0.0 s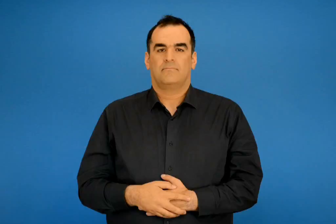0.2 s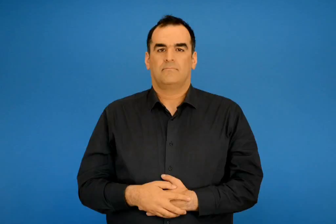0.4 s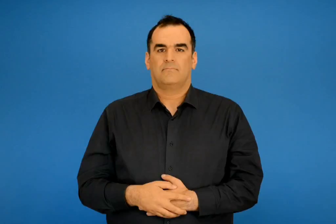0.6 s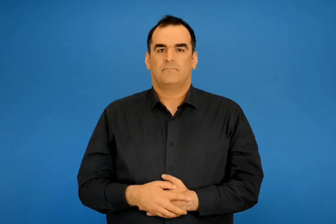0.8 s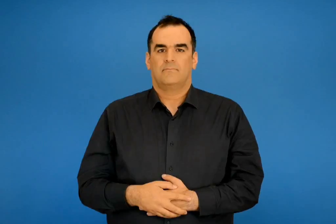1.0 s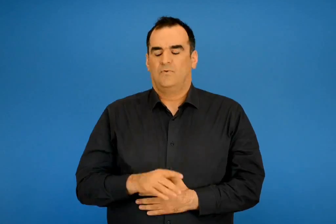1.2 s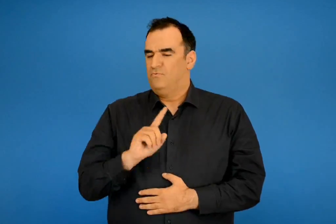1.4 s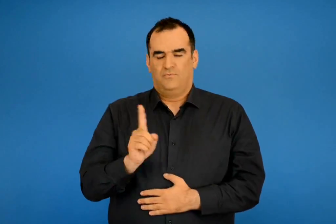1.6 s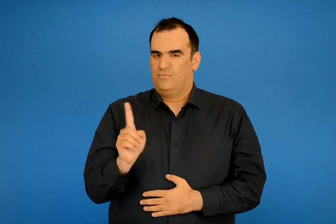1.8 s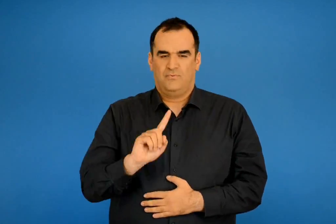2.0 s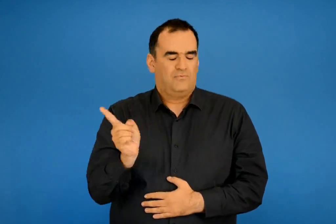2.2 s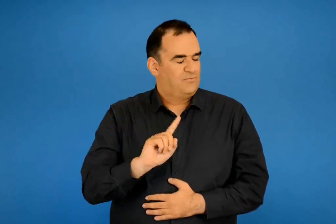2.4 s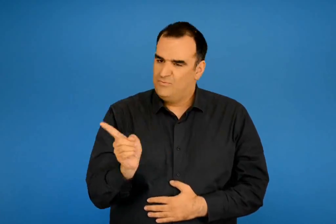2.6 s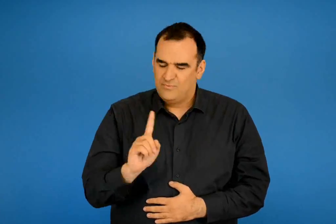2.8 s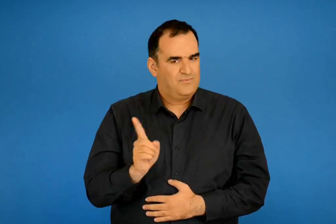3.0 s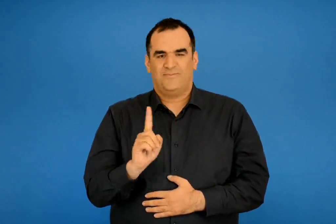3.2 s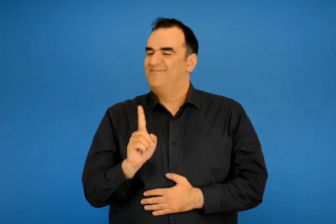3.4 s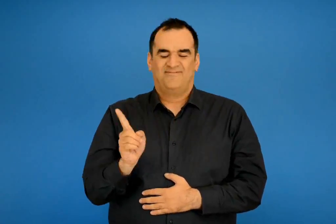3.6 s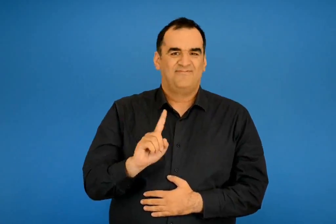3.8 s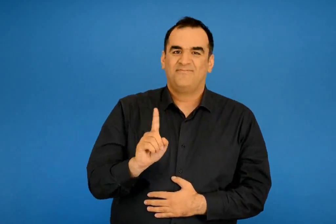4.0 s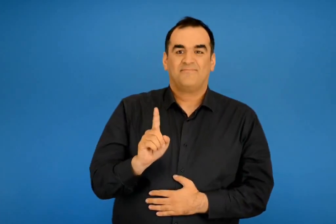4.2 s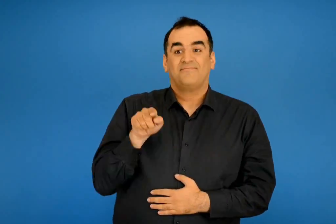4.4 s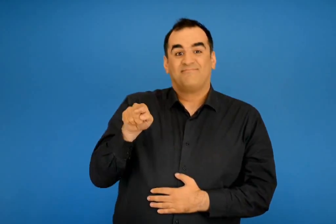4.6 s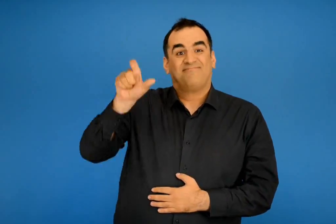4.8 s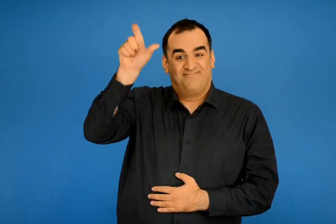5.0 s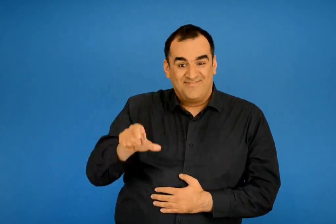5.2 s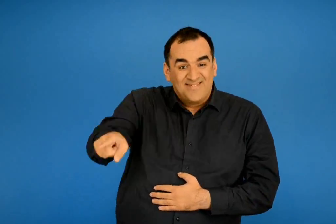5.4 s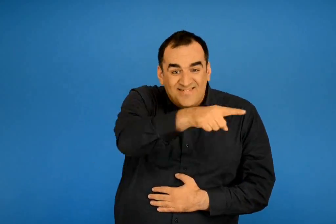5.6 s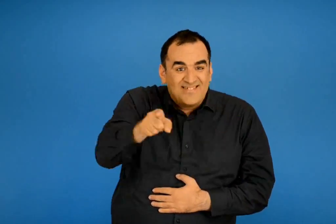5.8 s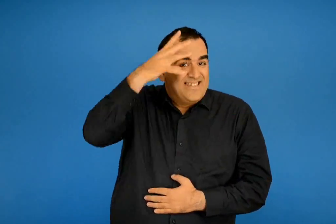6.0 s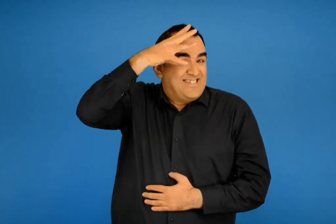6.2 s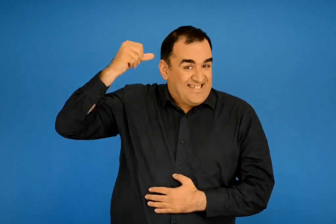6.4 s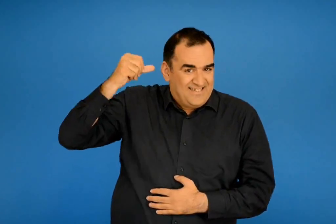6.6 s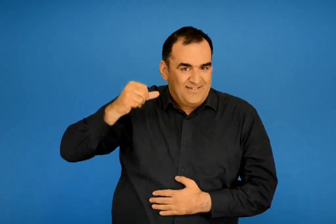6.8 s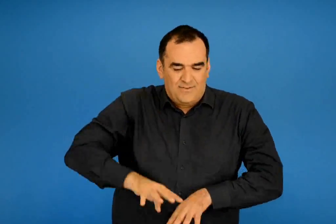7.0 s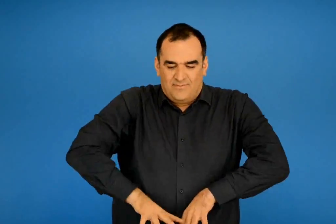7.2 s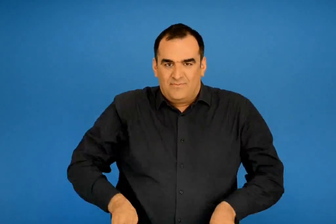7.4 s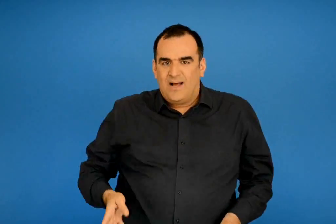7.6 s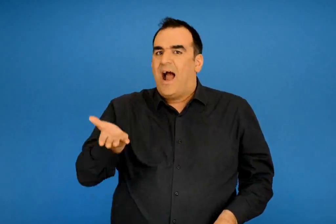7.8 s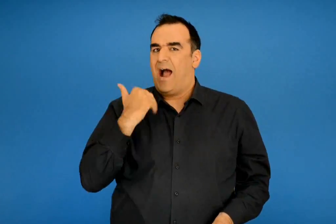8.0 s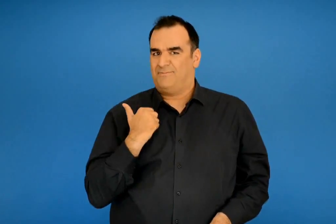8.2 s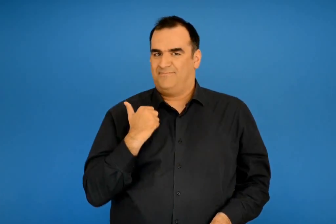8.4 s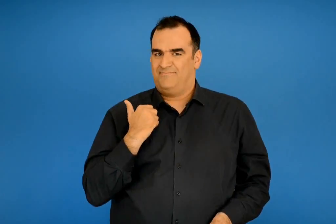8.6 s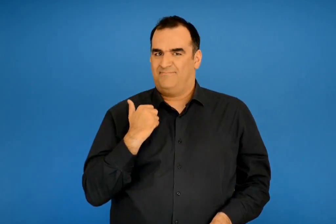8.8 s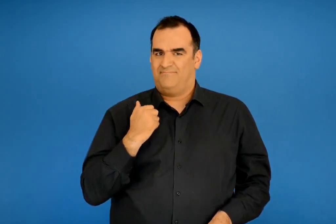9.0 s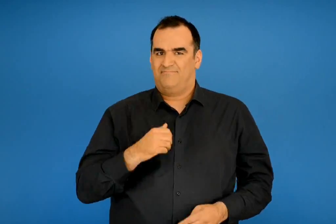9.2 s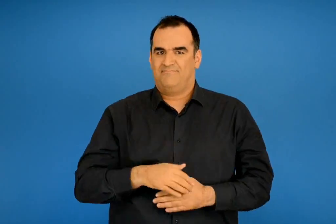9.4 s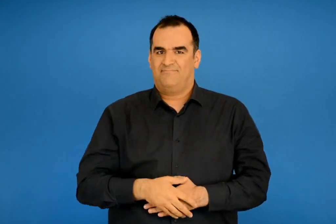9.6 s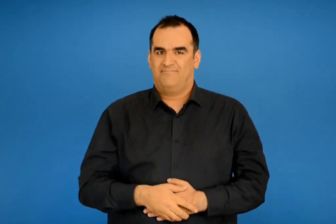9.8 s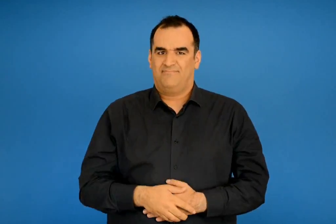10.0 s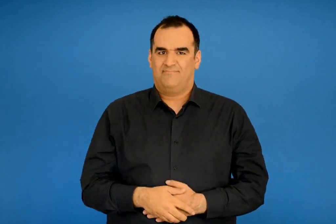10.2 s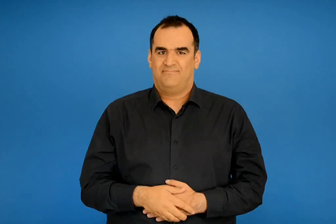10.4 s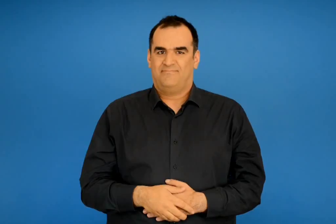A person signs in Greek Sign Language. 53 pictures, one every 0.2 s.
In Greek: όχι όχι ο ήρωας αυτός που ξεχάσατε δε φορούσε φουστανελά
